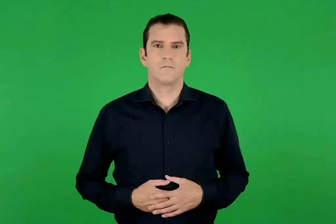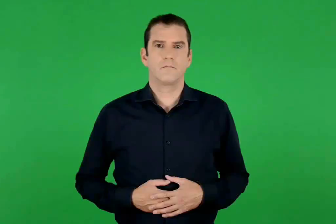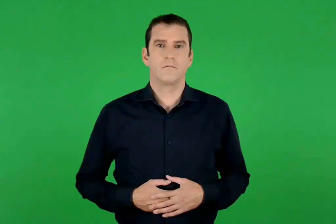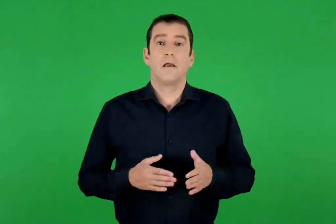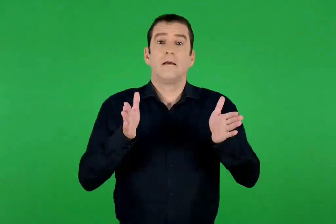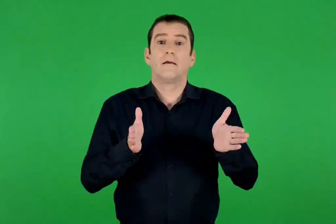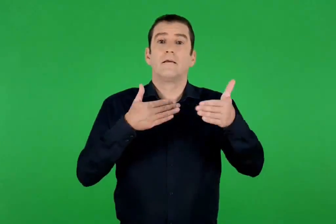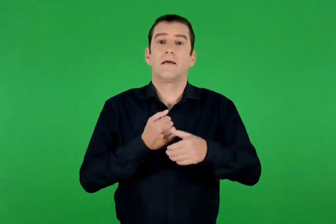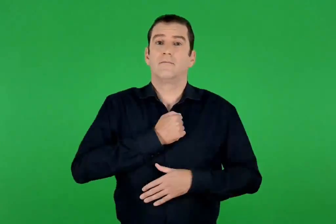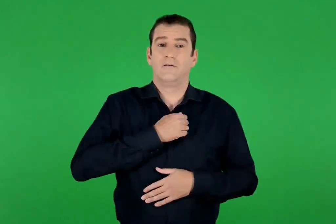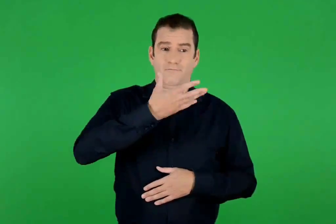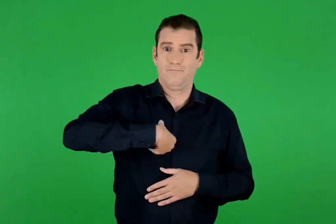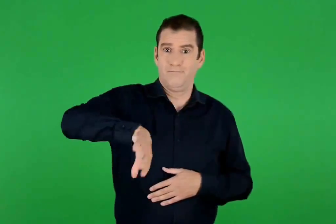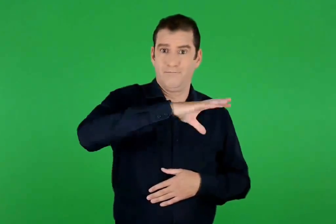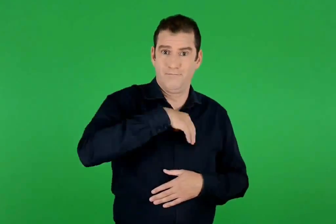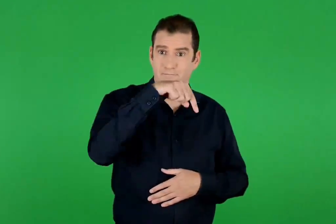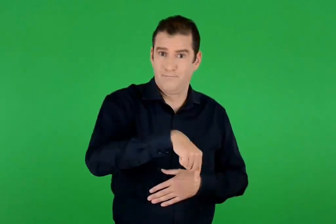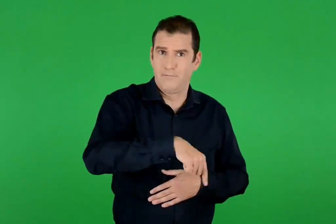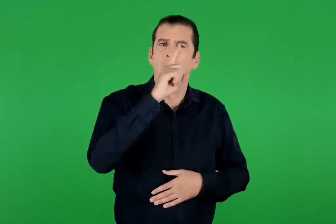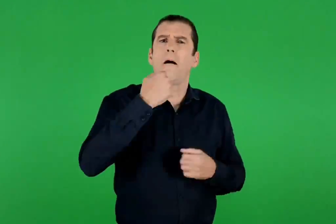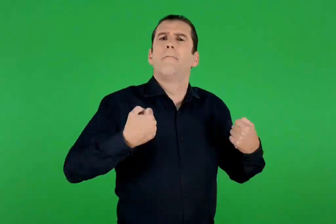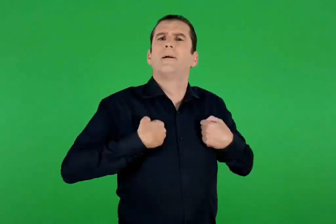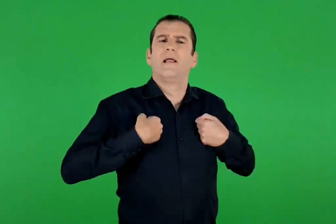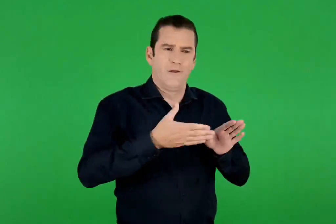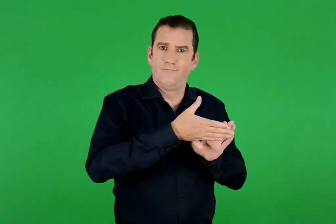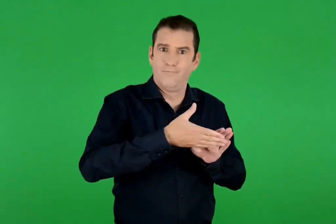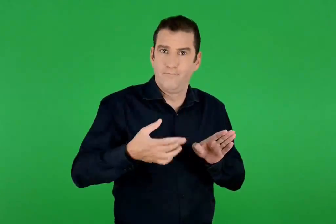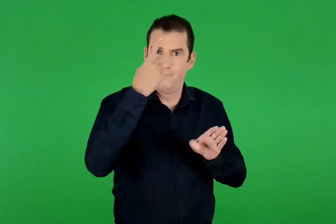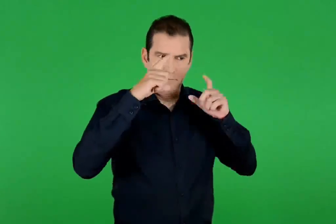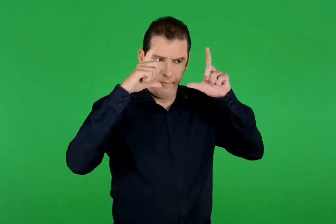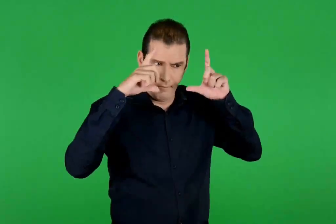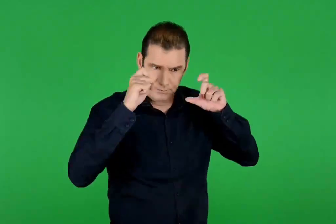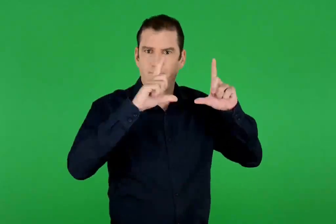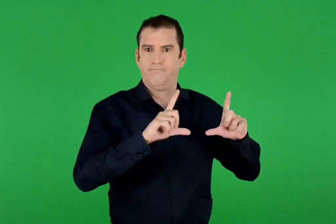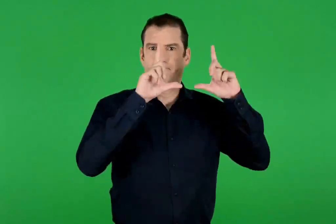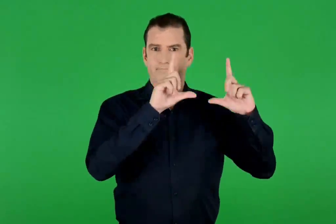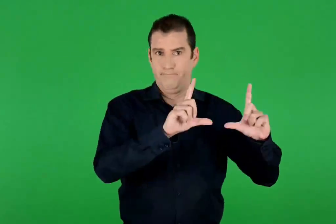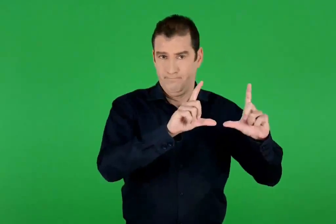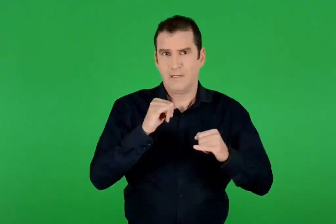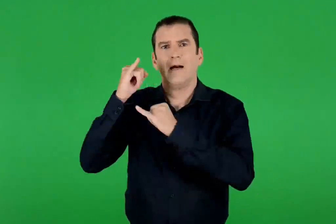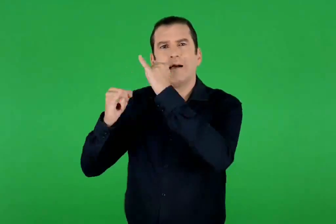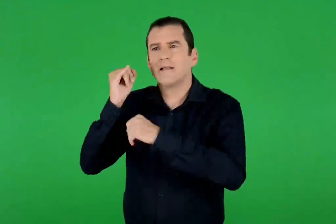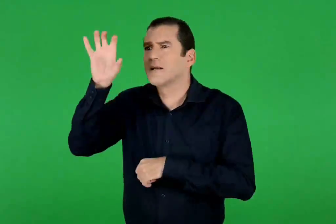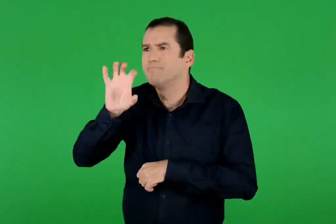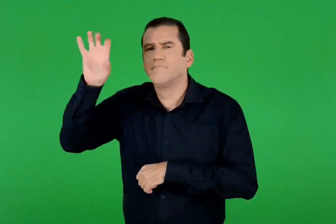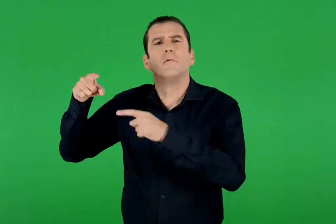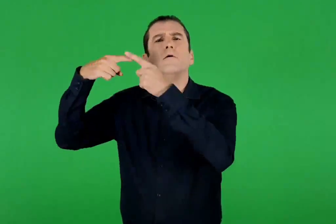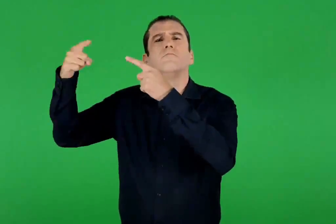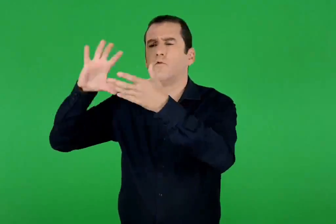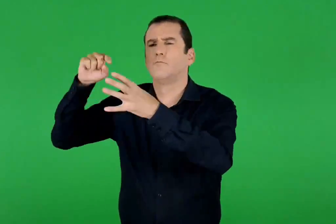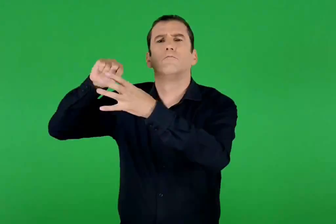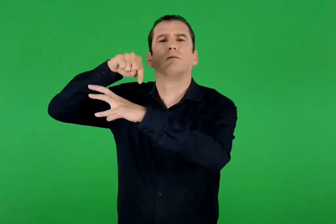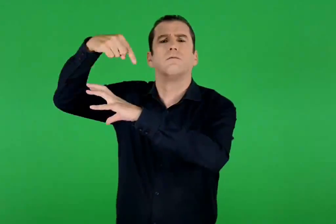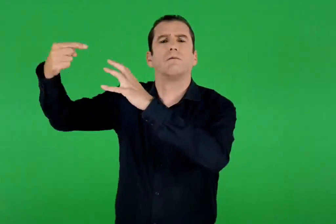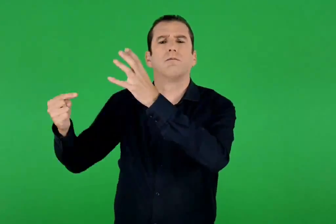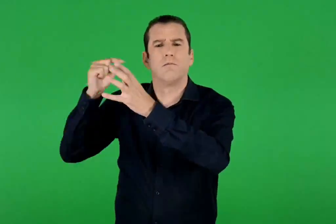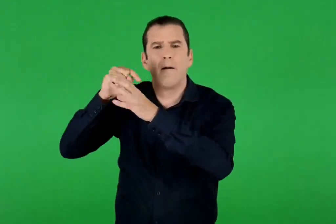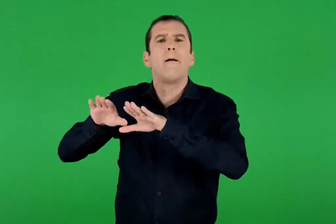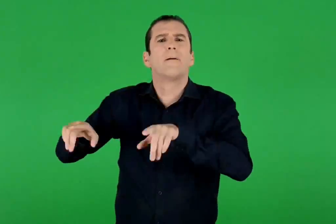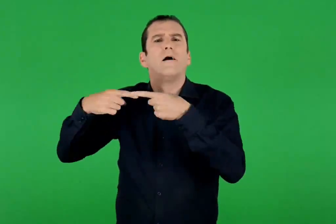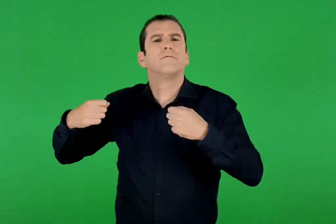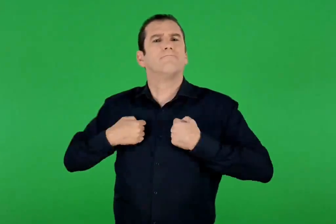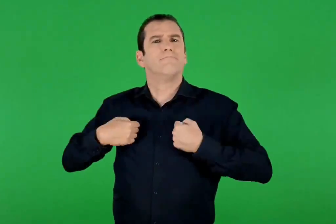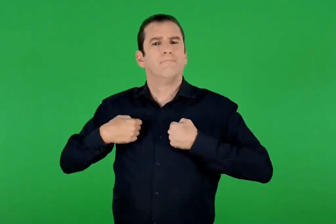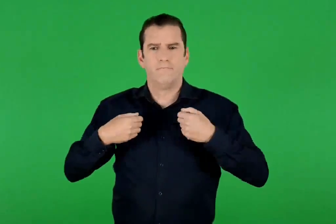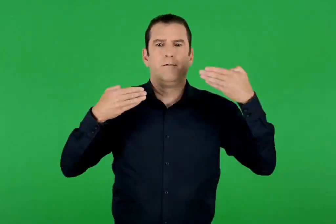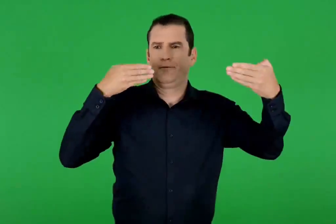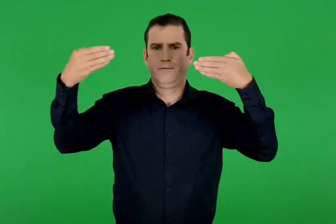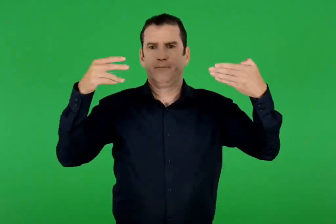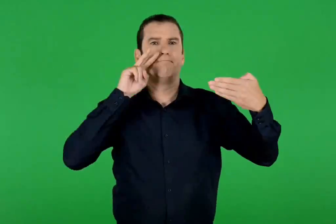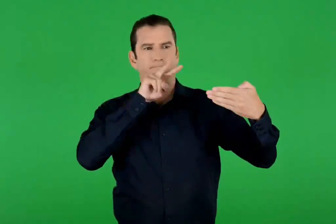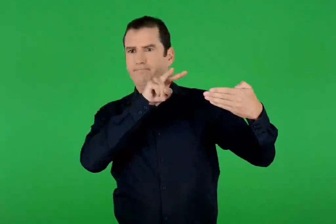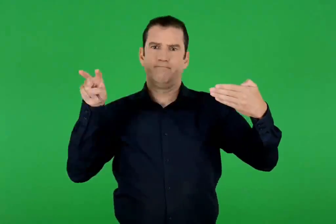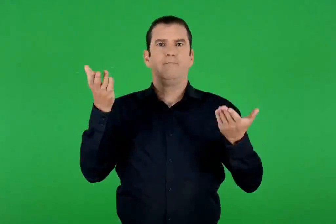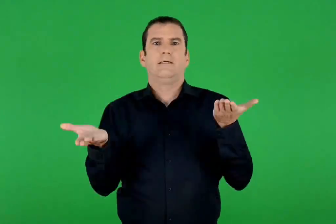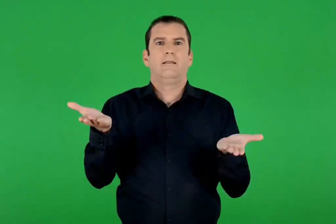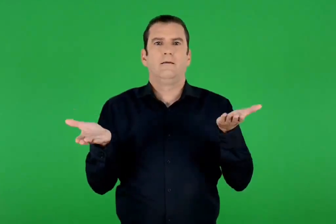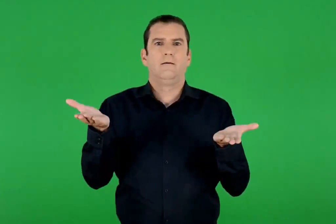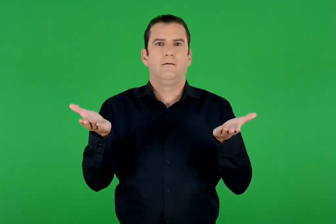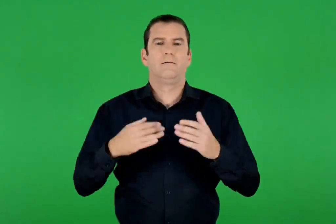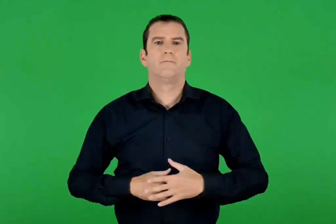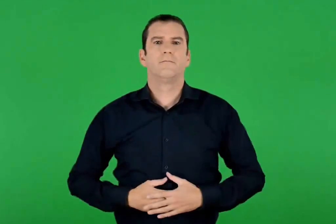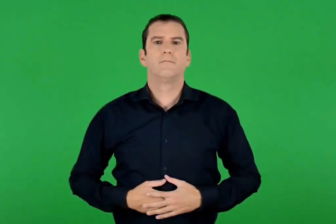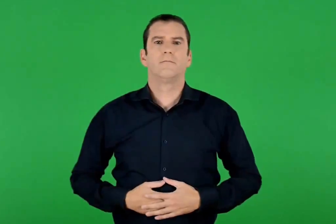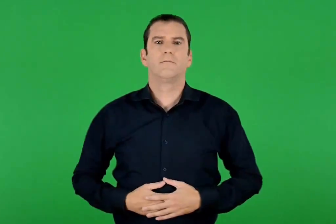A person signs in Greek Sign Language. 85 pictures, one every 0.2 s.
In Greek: βγάζουμε μια φωτογραφία της τάξης μας στη διάρκεια ενός παιχνιδιού και τη συγκρίνουμε με φωτογραφίες παιδιών που παίζουν από άλλες ηπείρους και τις έχουμε βρει στο διαδίκτυο
